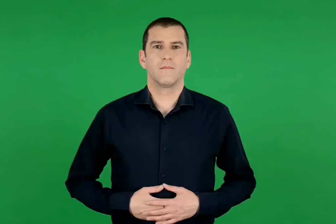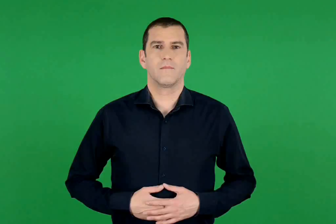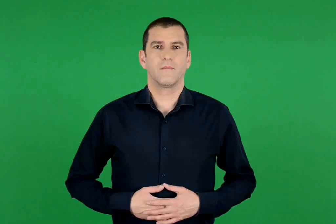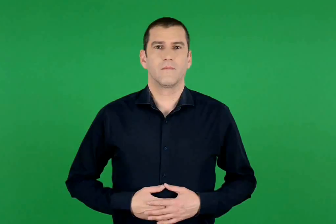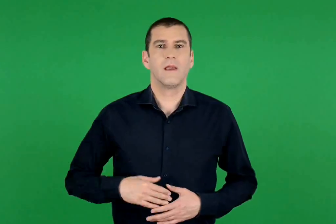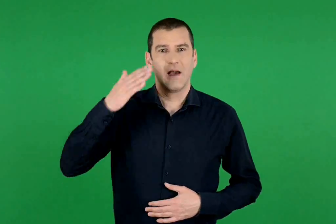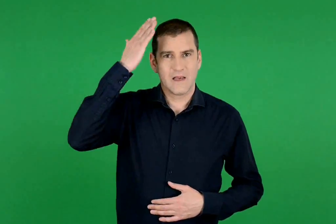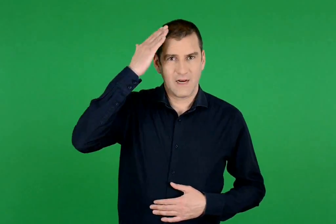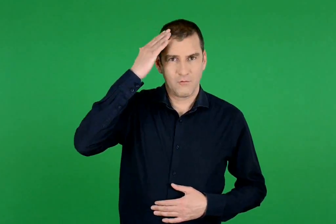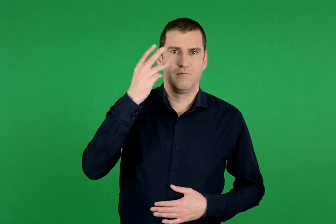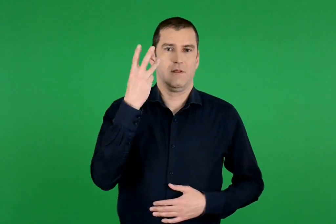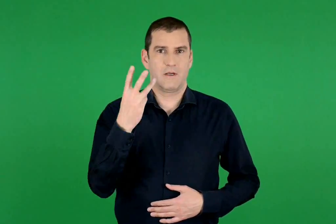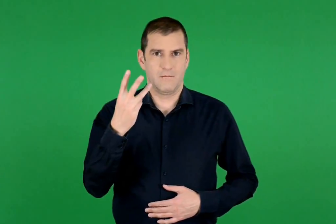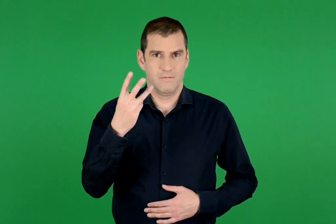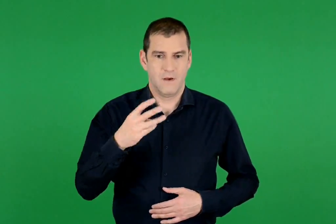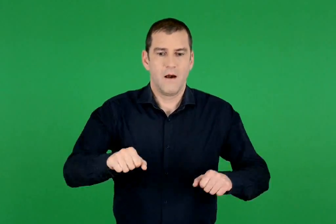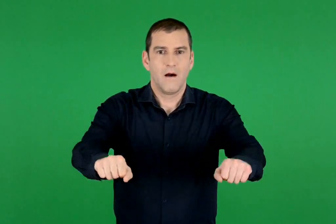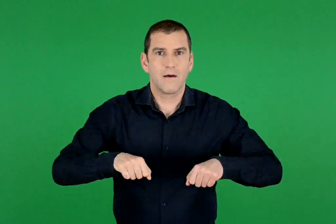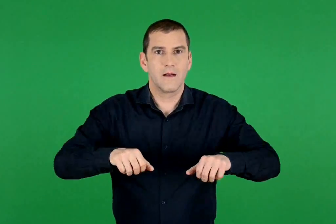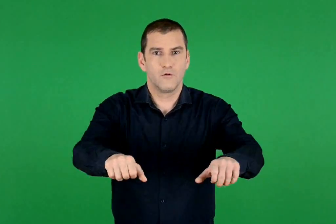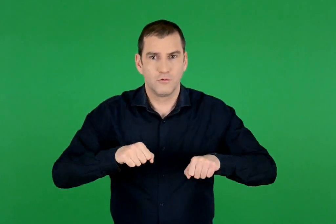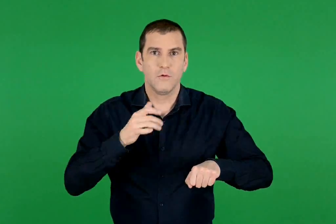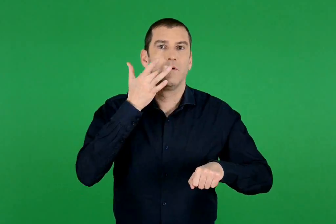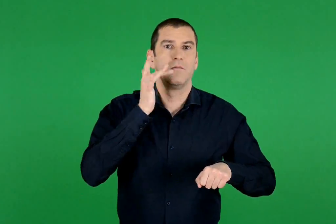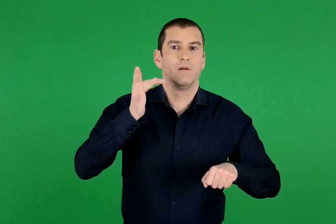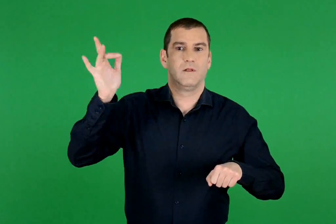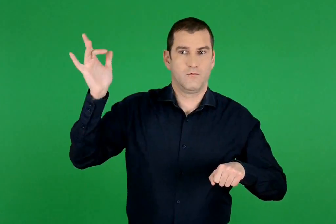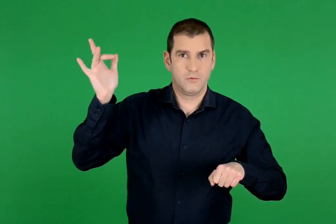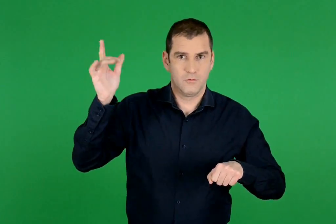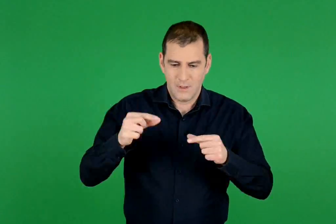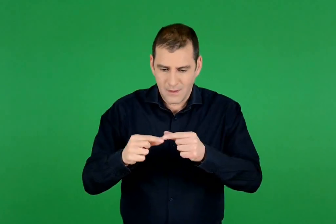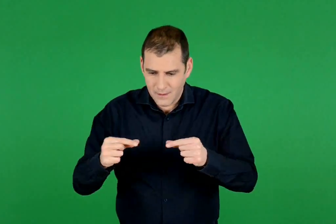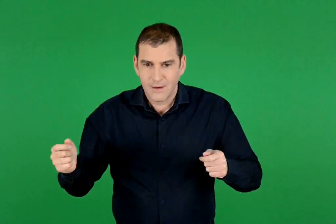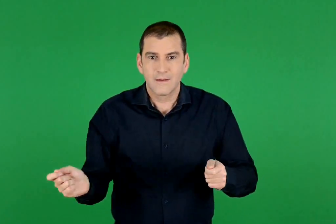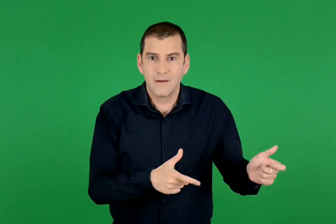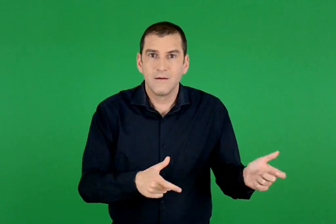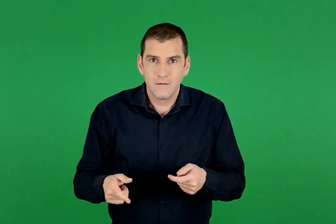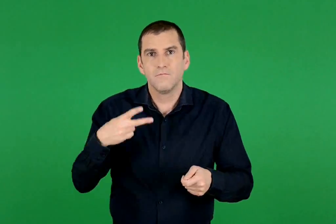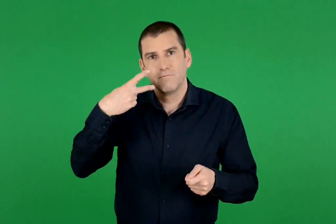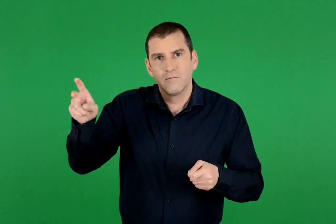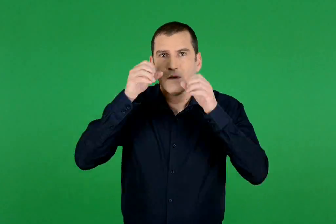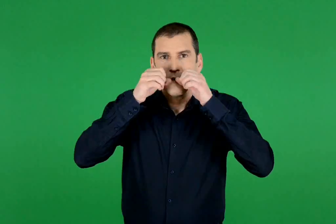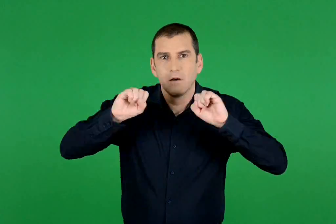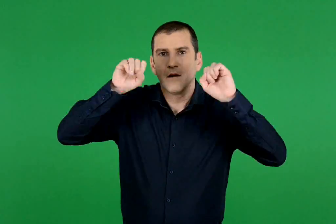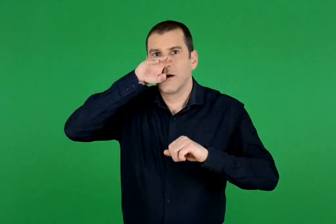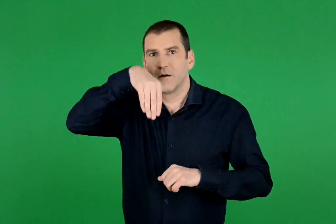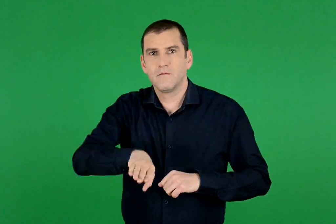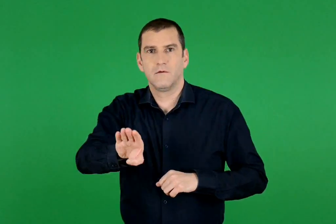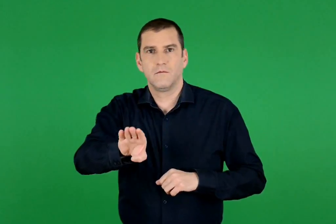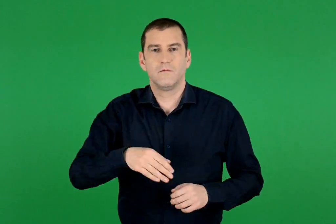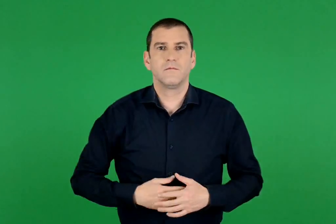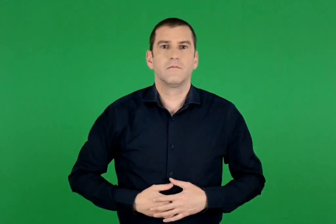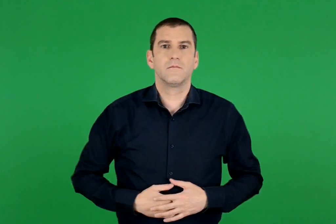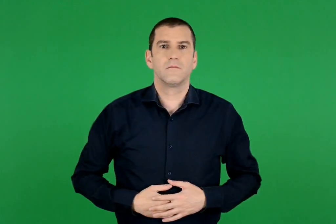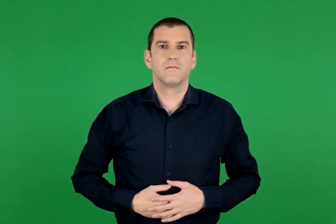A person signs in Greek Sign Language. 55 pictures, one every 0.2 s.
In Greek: κεφάλαιο 3. μαλαματένιος αργαλειός κι ελεφαντένιο χτένι
